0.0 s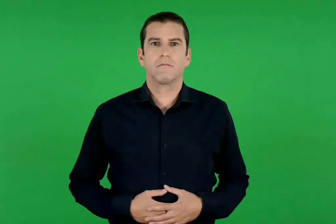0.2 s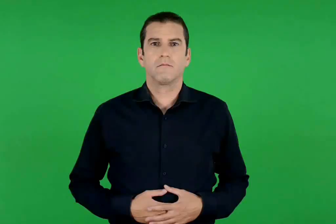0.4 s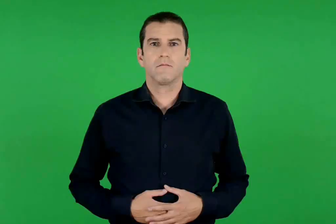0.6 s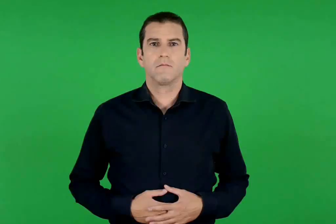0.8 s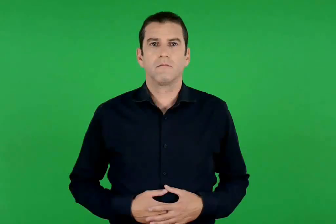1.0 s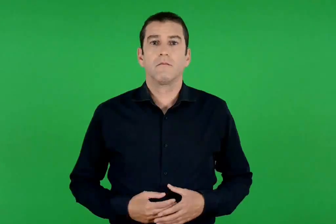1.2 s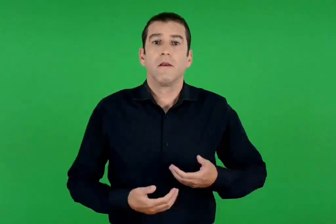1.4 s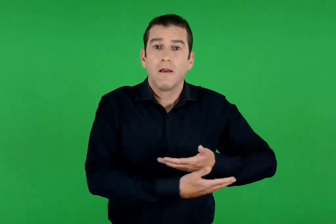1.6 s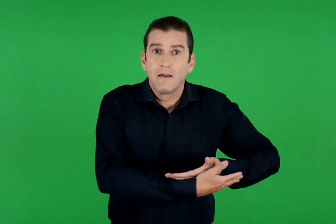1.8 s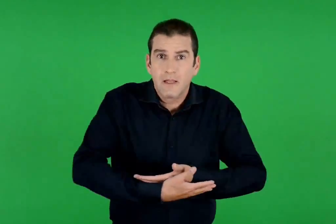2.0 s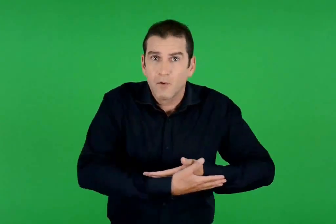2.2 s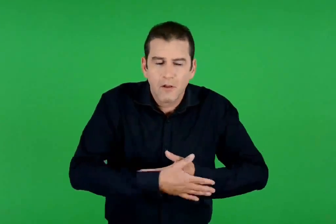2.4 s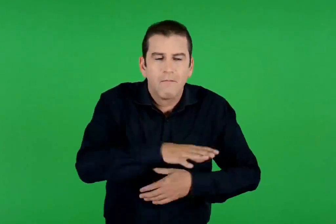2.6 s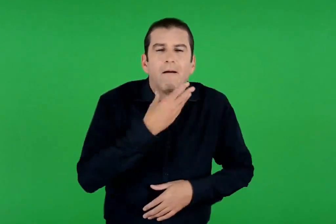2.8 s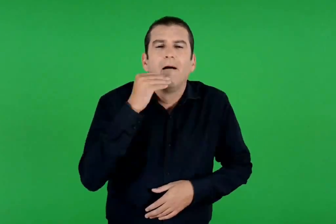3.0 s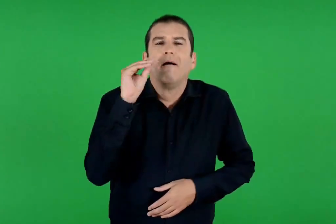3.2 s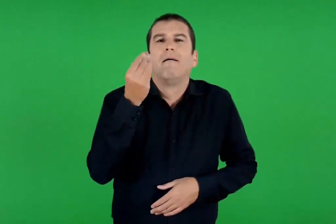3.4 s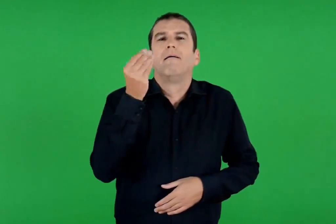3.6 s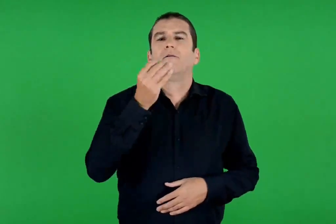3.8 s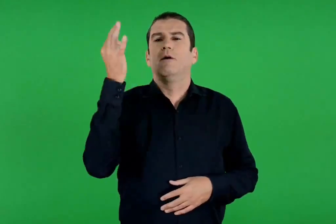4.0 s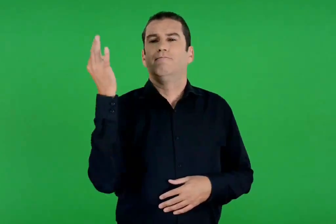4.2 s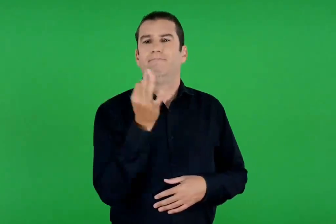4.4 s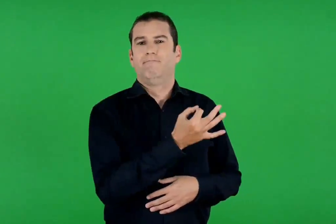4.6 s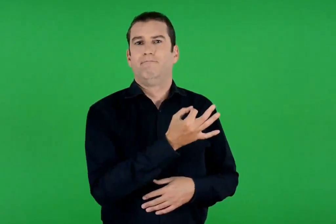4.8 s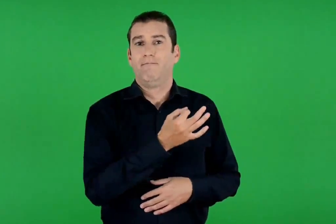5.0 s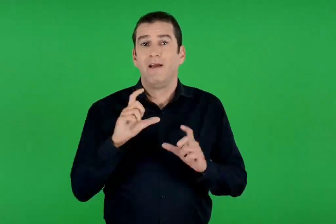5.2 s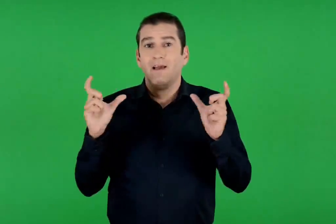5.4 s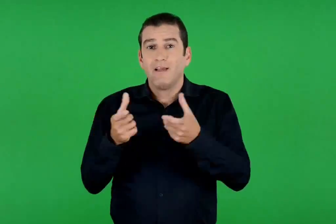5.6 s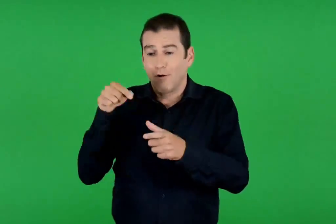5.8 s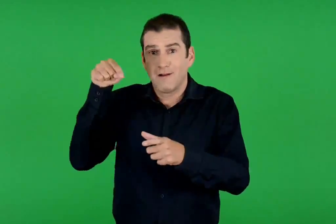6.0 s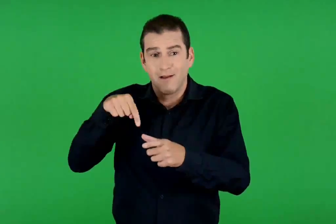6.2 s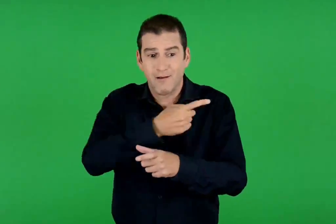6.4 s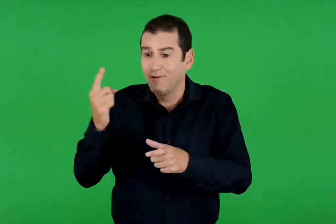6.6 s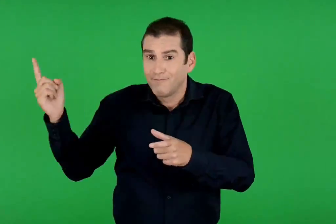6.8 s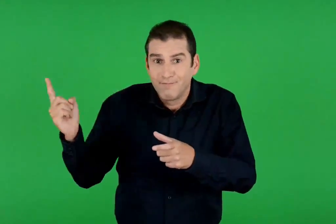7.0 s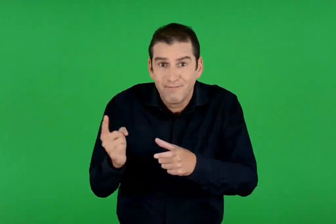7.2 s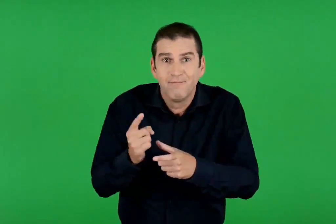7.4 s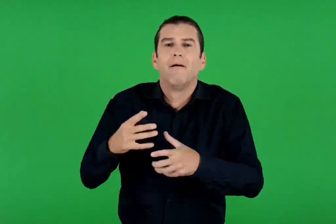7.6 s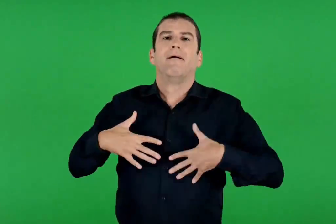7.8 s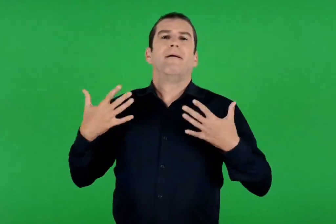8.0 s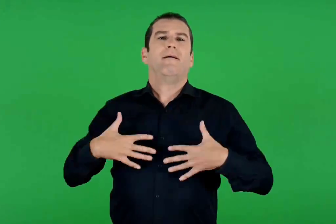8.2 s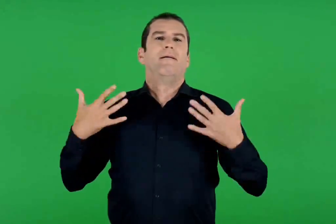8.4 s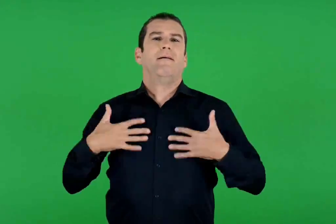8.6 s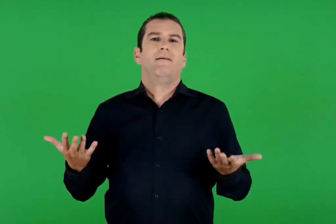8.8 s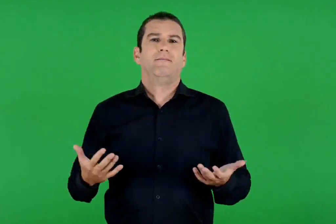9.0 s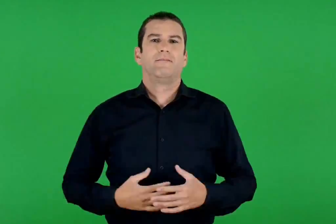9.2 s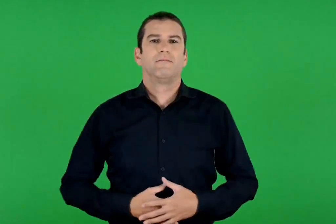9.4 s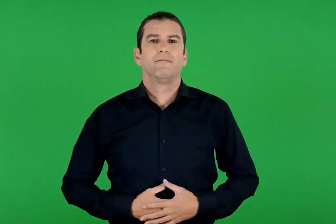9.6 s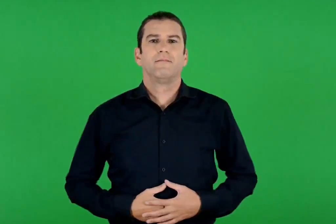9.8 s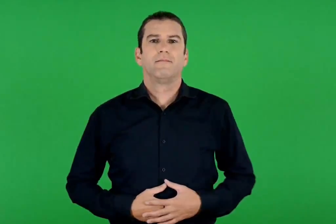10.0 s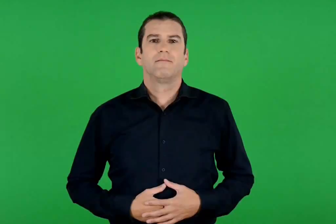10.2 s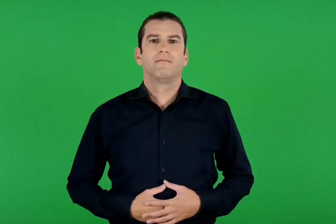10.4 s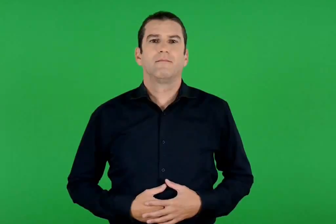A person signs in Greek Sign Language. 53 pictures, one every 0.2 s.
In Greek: πόσο χαριτωμένα είναι τα μωρά , και πόση χαρά δίνουν στην οικογένεια με τον ερχομό τους
